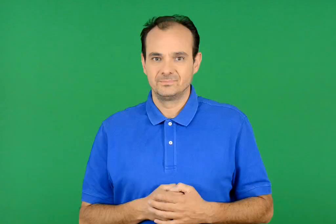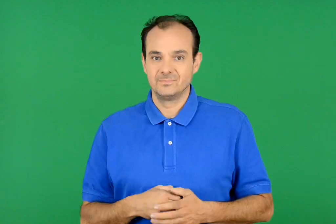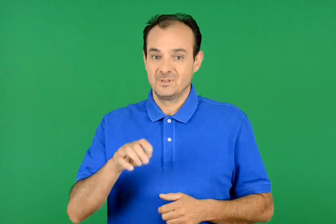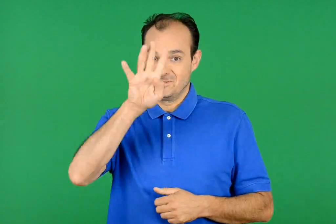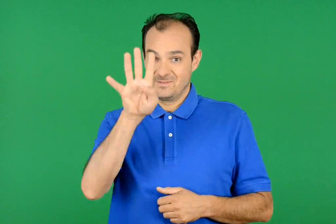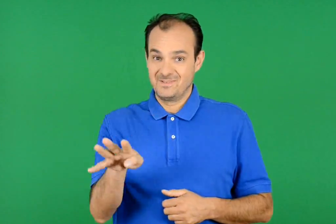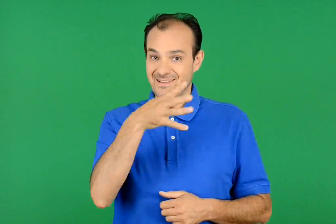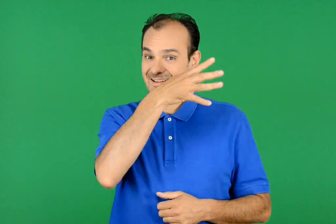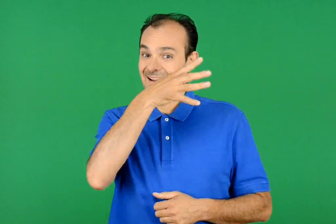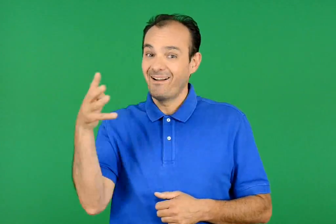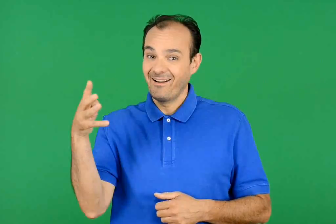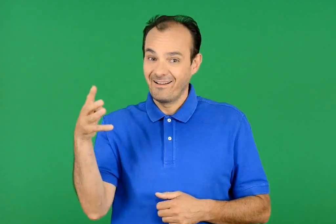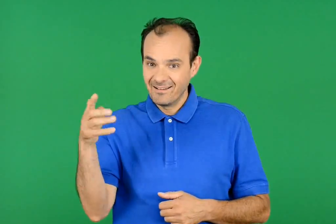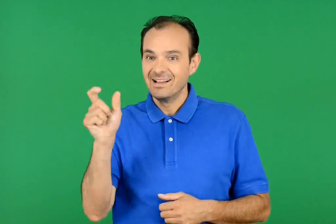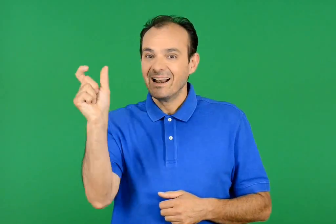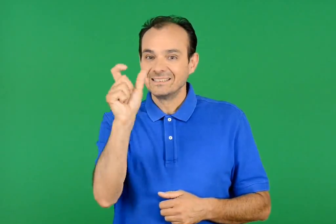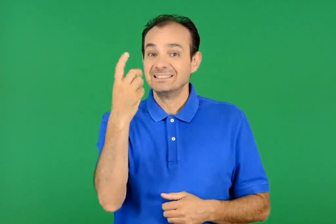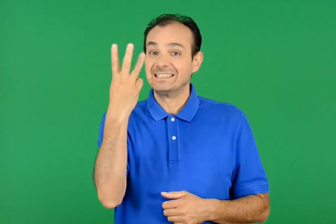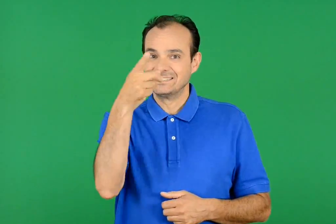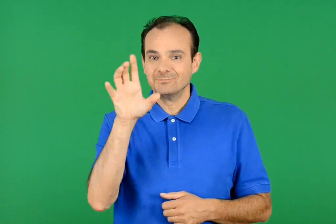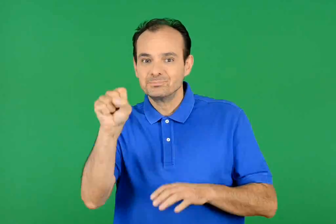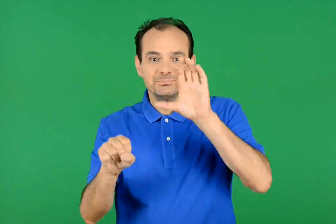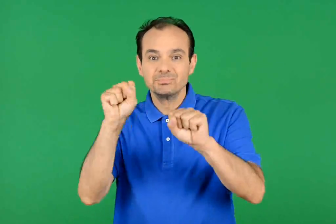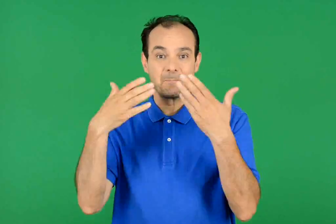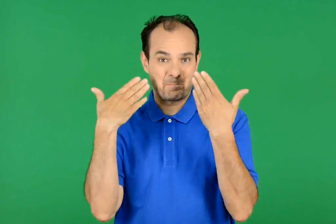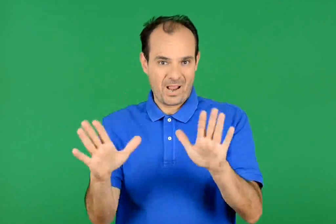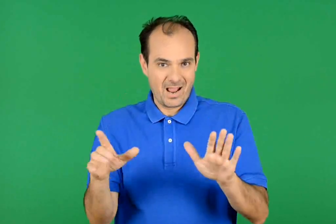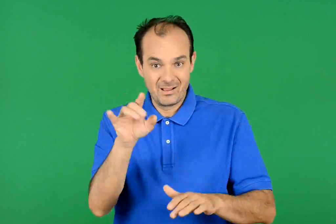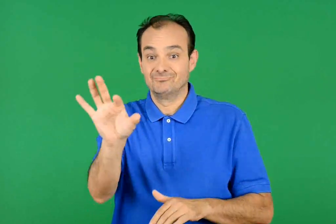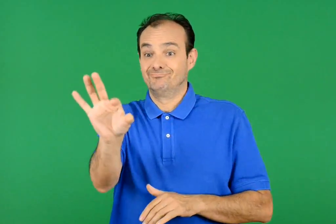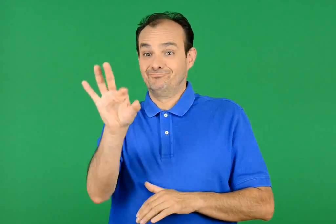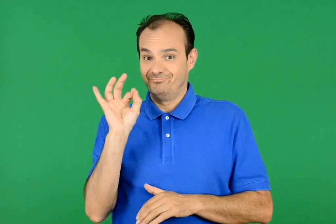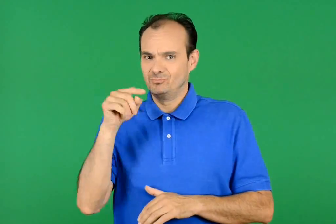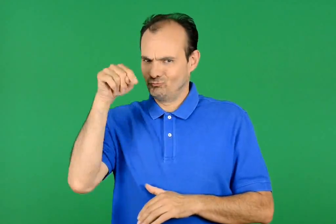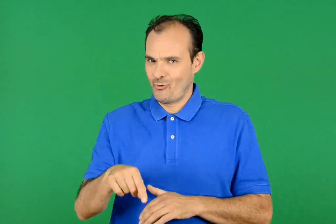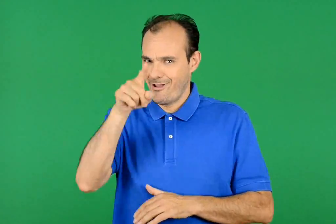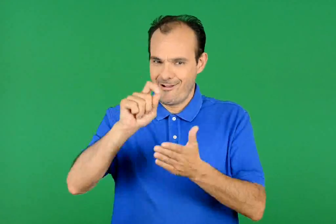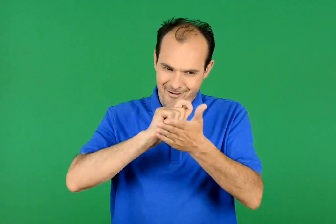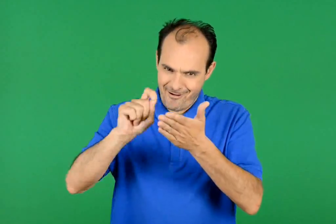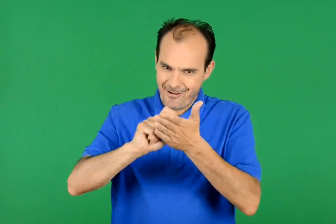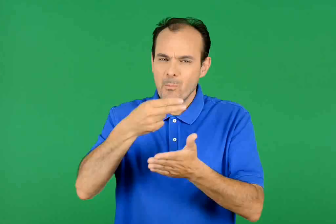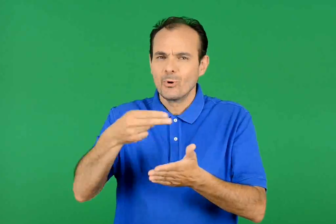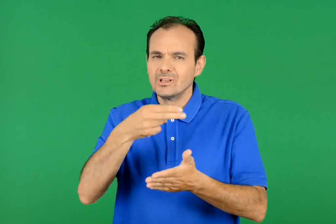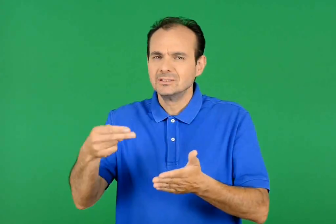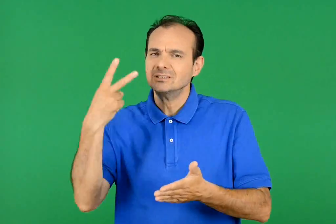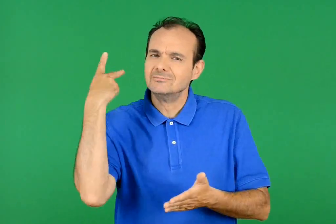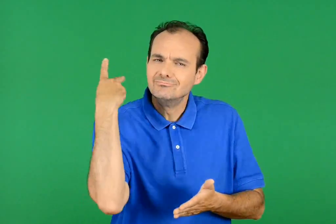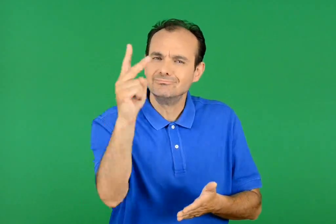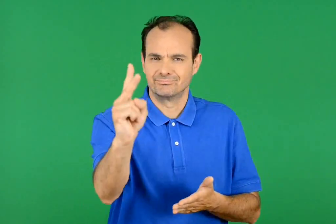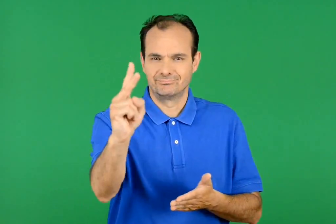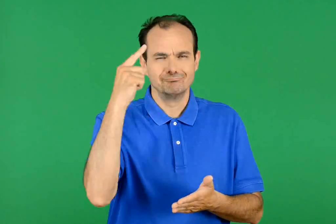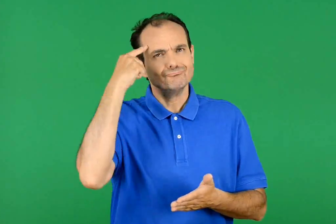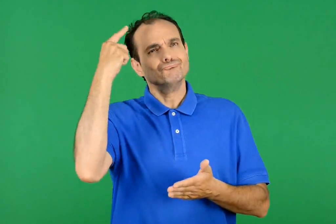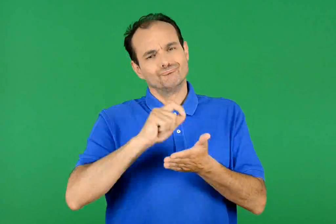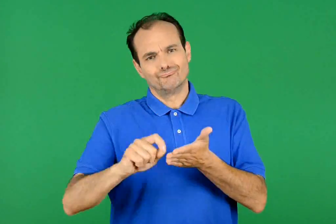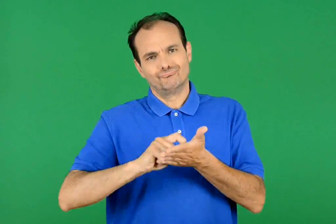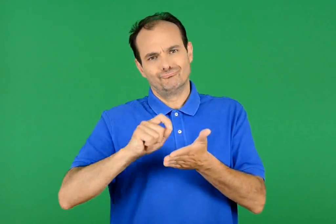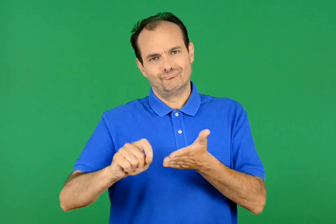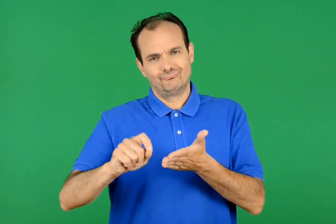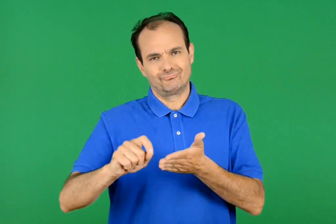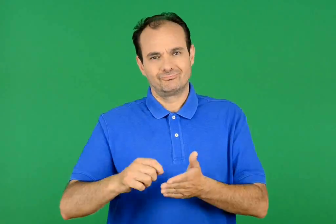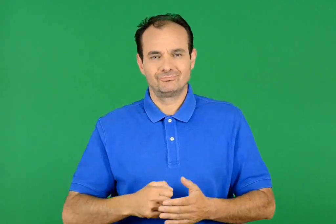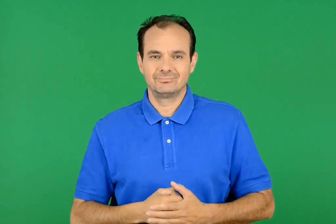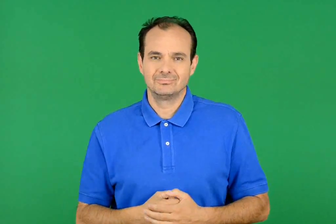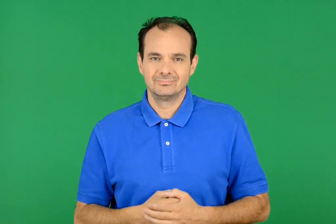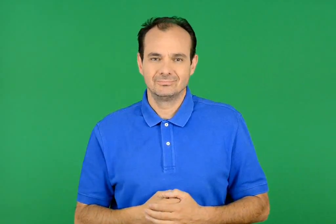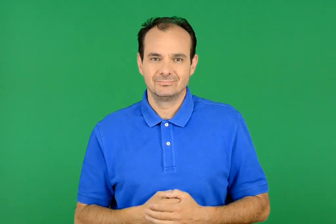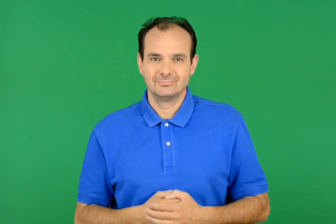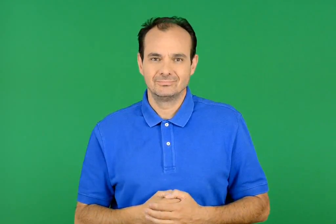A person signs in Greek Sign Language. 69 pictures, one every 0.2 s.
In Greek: διάλεξε τρεις από τις λέξεις που βρήκες στο κρυπτόλεξο και γράψε δικές σου προτάσεις
